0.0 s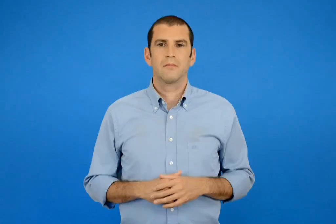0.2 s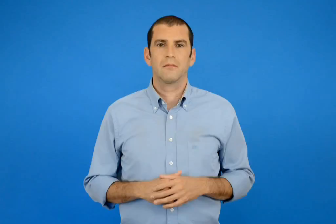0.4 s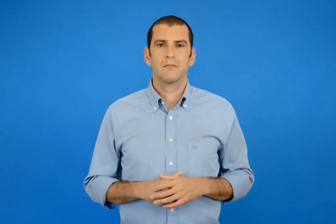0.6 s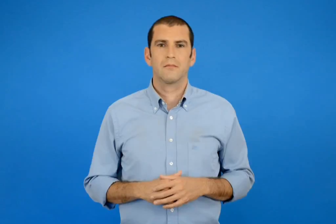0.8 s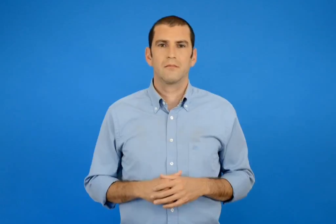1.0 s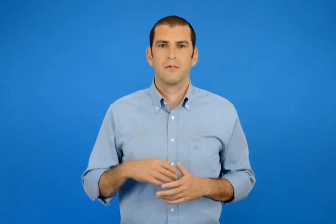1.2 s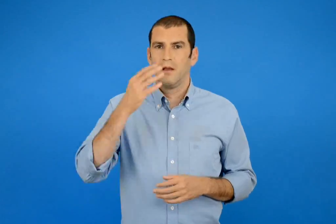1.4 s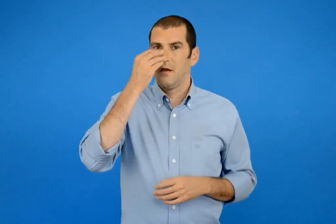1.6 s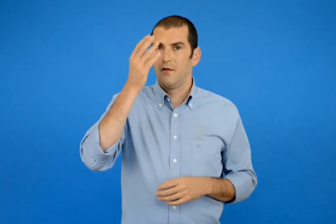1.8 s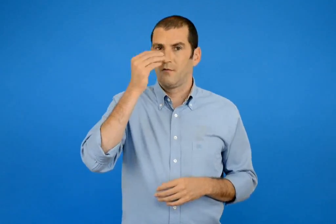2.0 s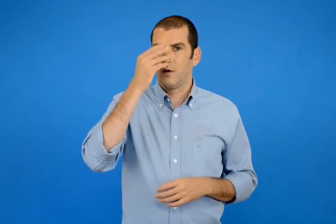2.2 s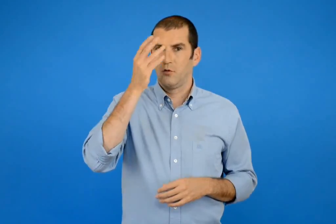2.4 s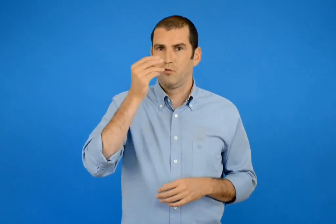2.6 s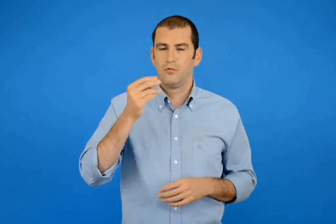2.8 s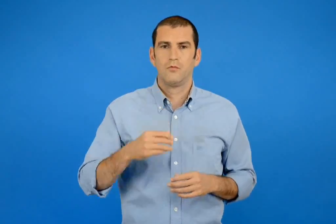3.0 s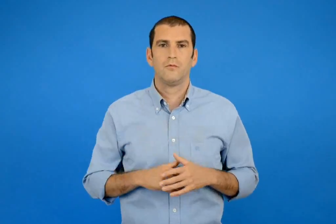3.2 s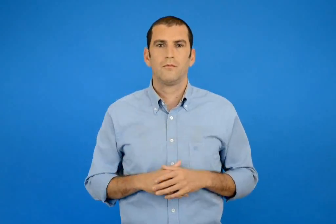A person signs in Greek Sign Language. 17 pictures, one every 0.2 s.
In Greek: φεβρουάριος
